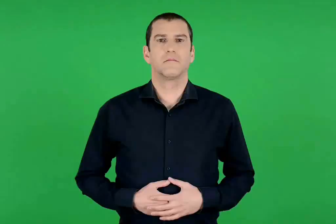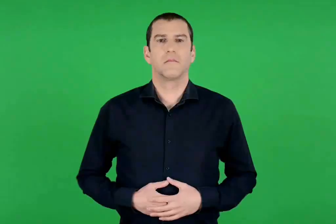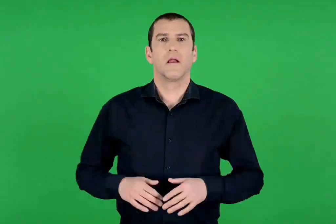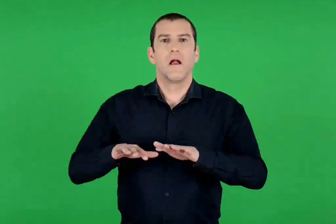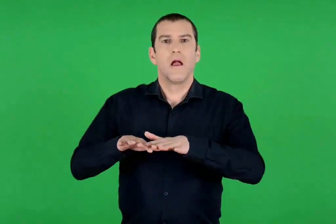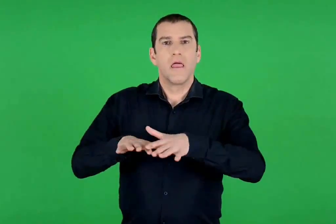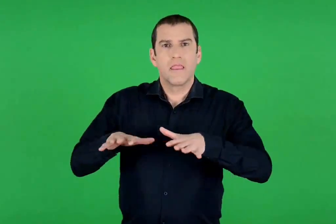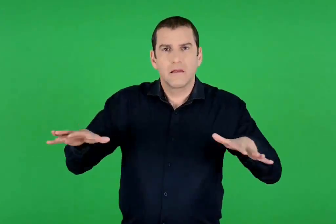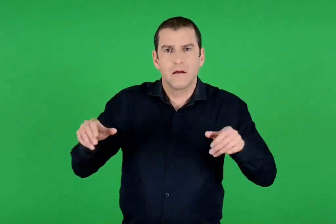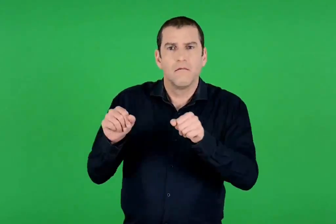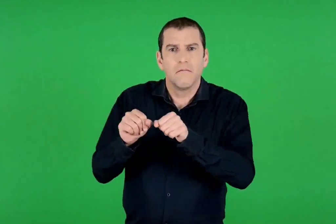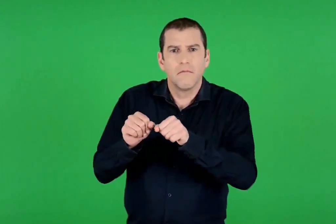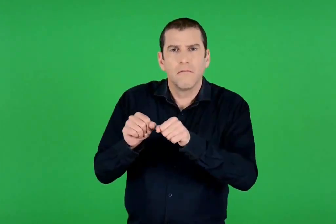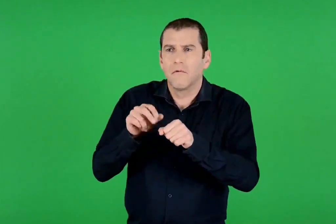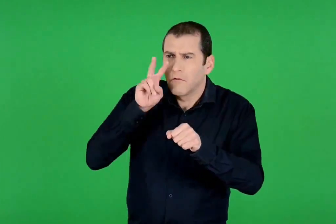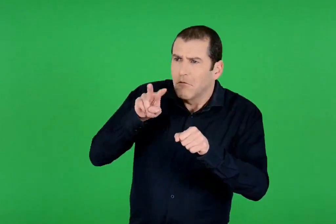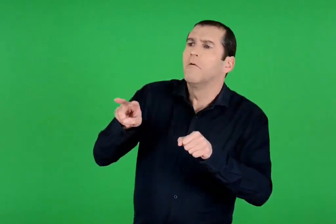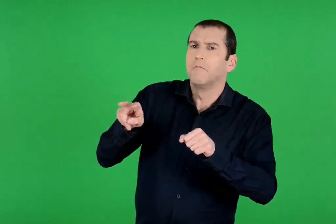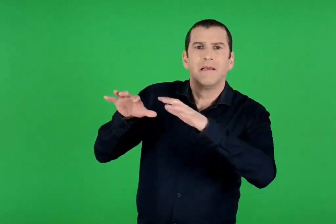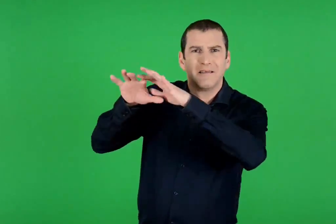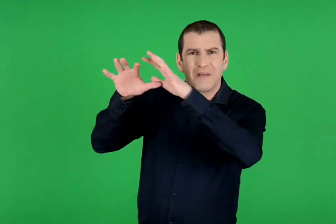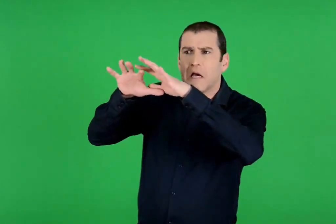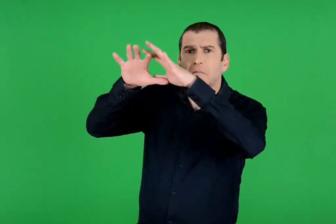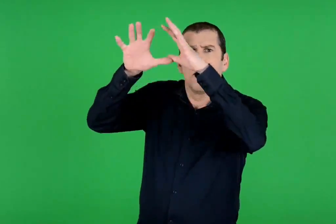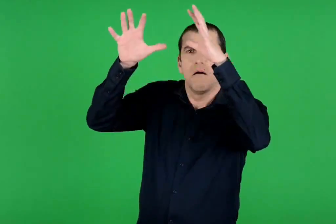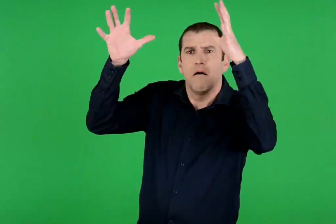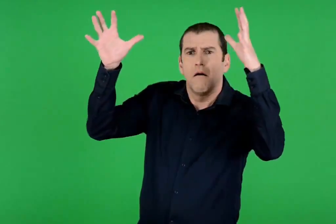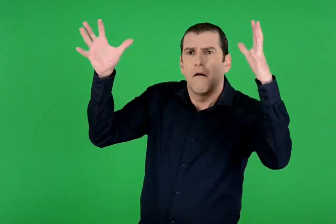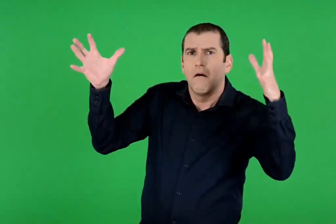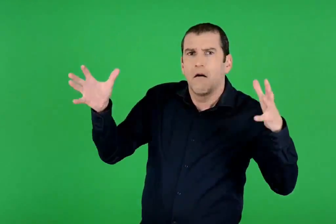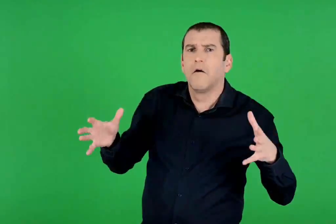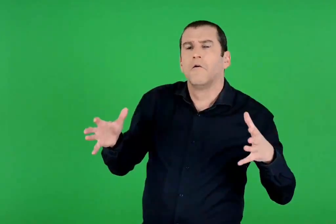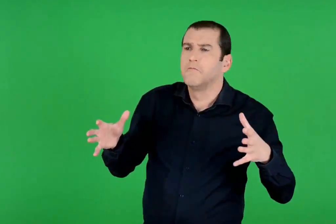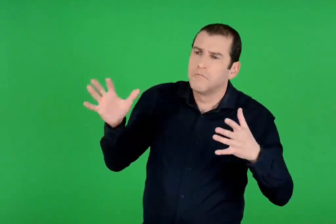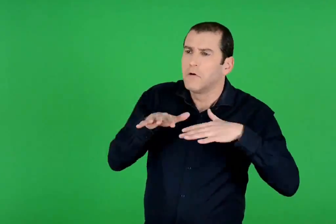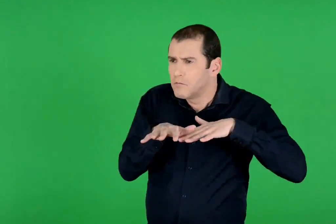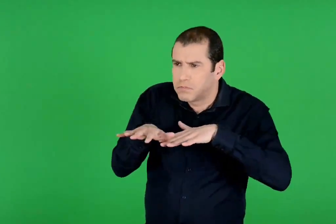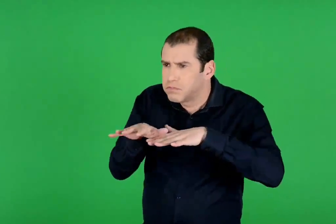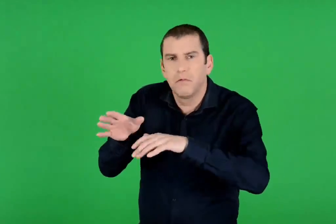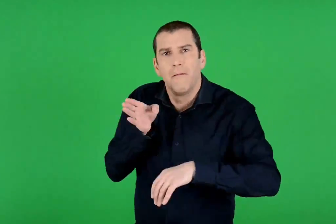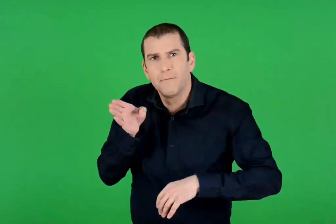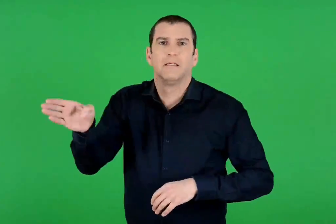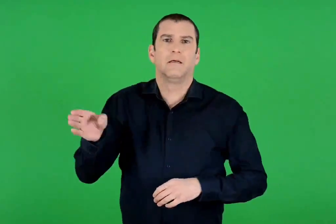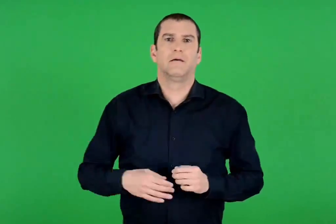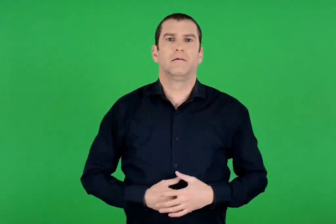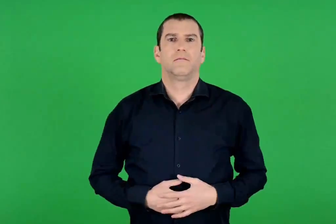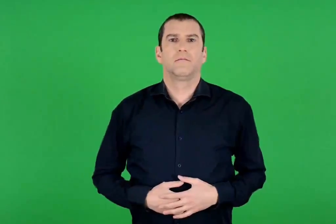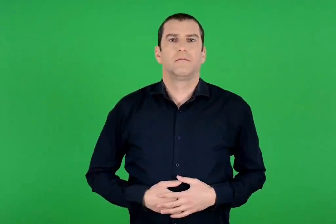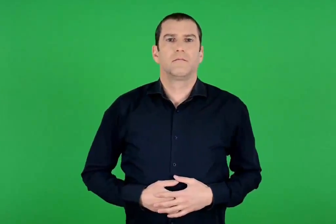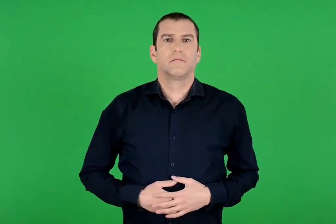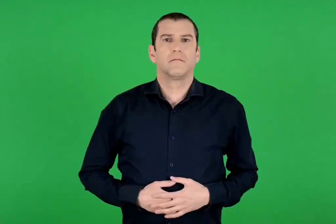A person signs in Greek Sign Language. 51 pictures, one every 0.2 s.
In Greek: κοντά στη θάλασσα είδαν μια θεόρατη σπηλιά και μπήκαν μέσα
